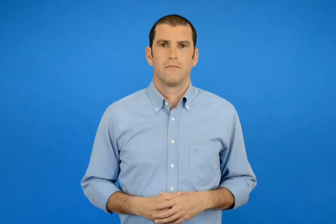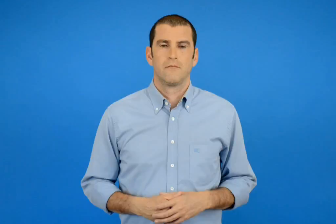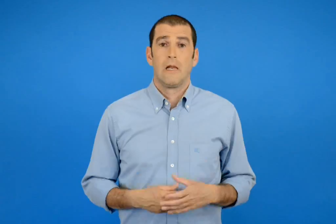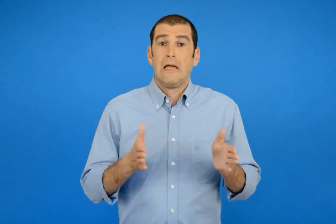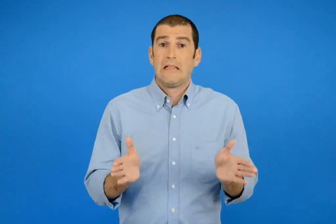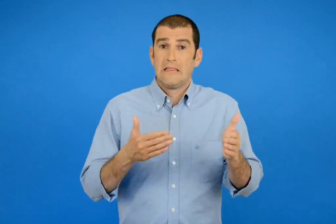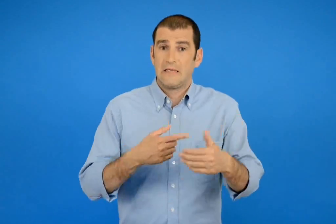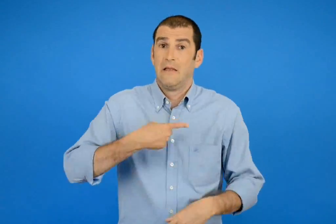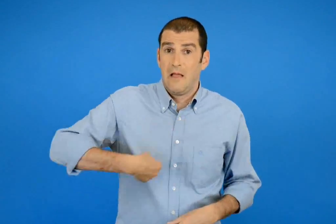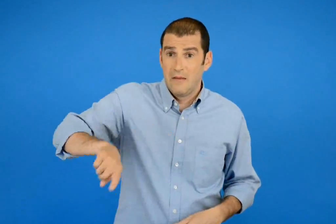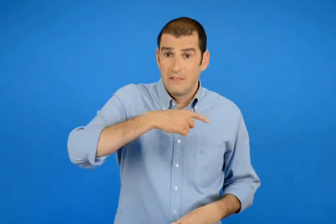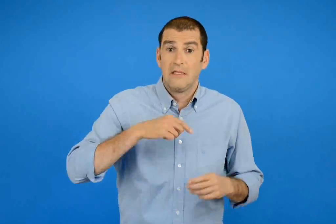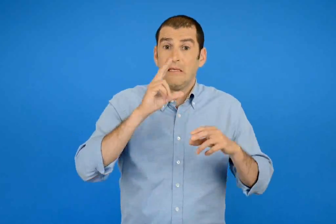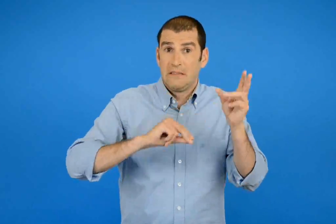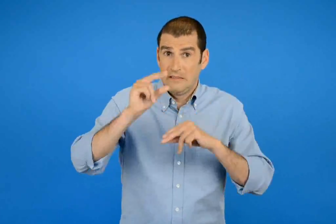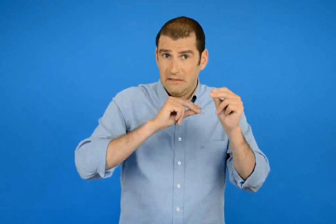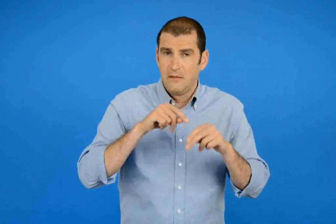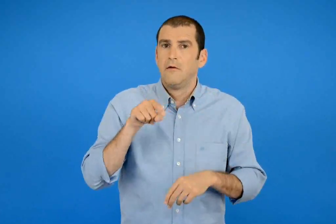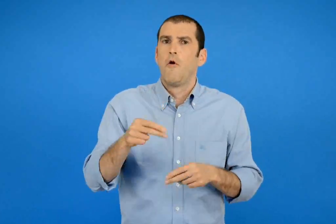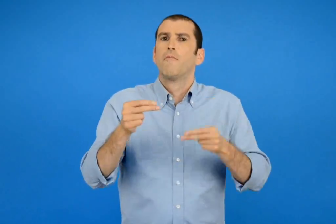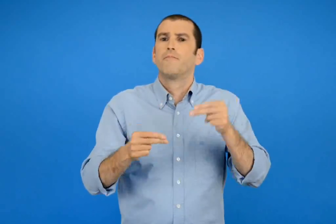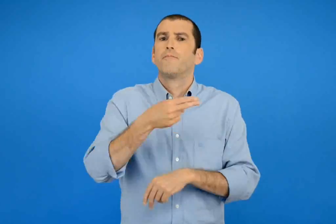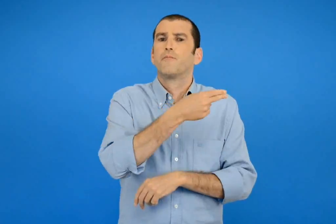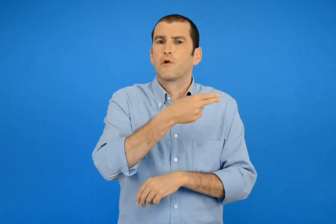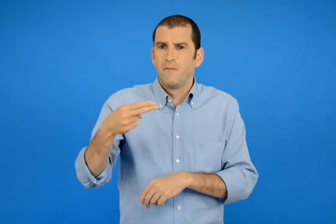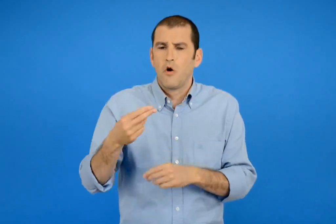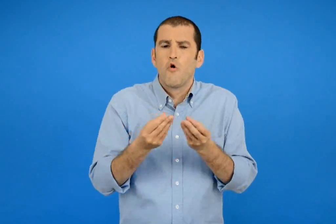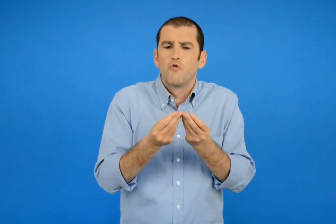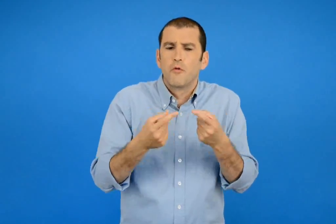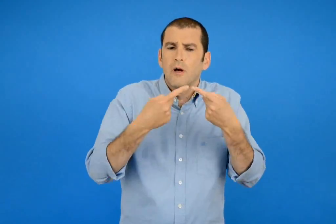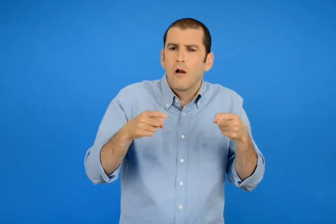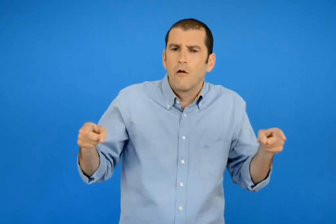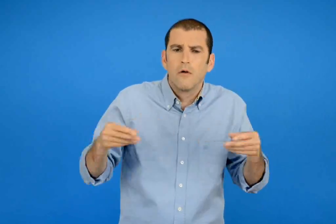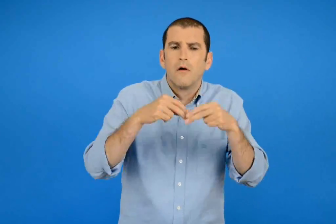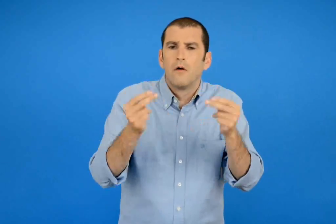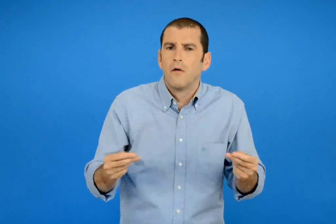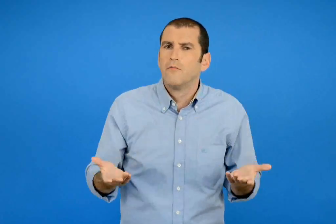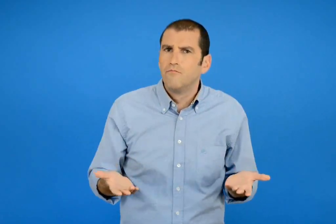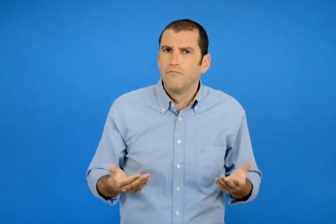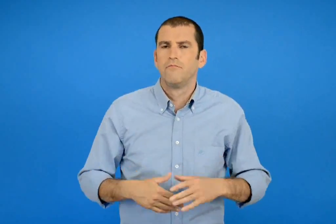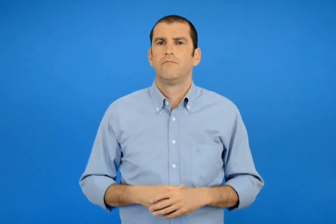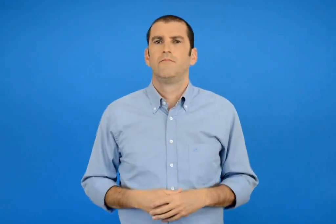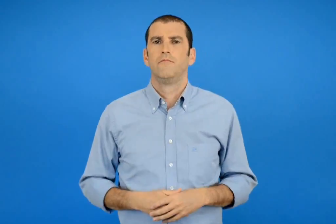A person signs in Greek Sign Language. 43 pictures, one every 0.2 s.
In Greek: συζητάμε στην τάξη πως αλλιώς μπορούμε να λύσουμε το πρόβλημα
